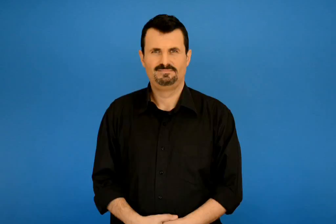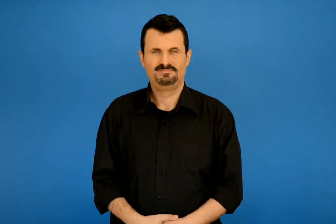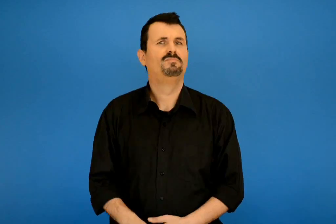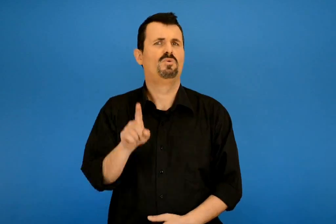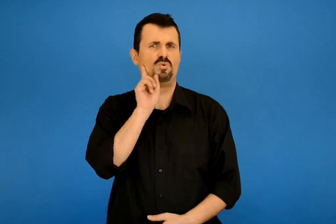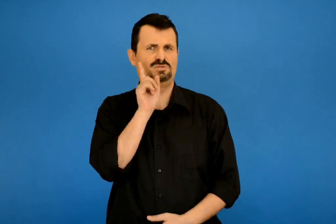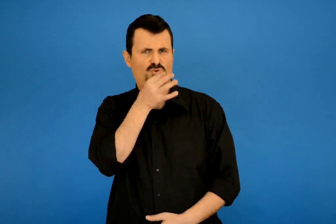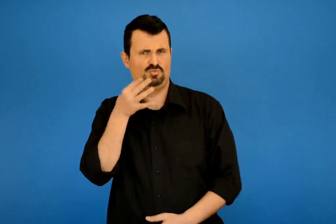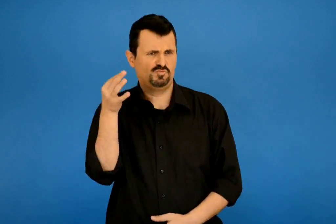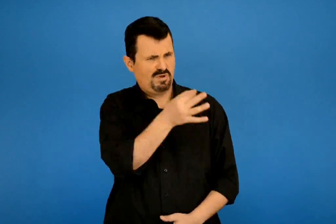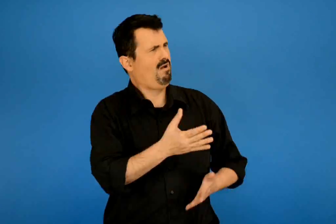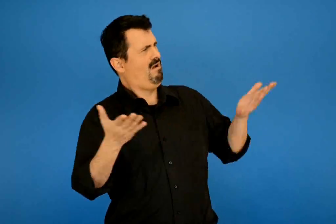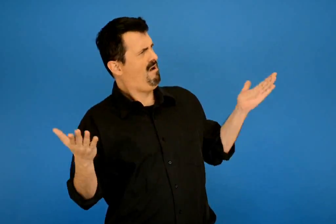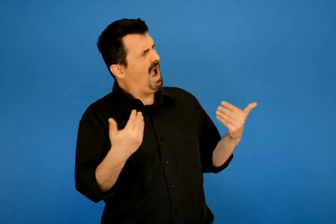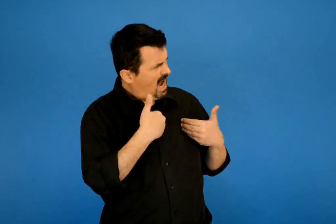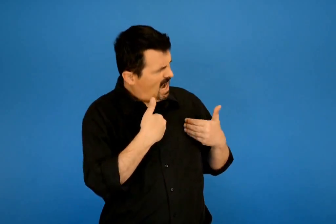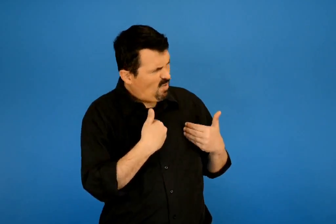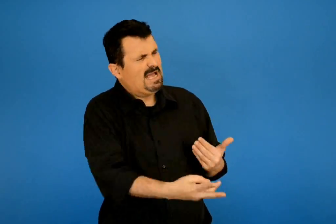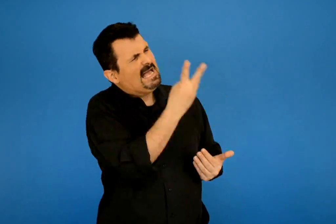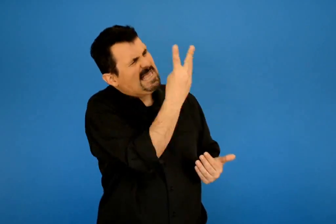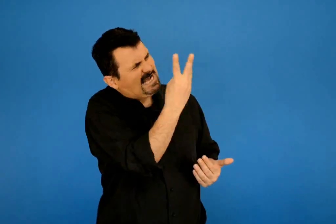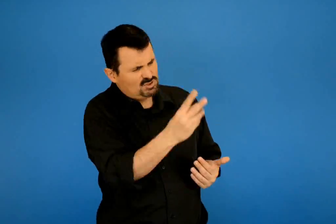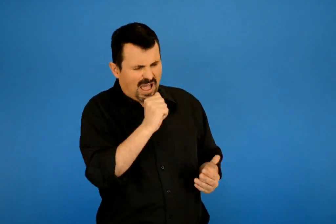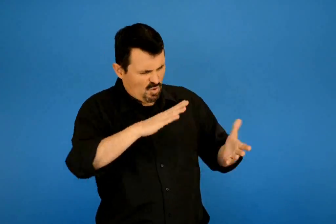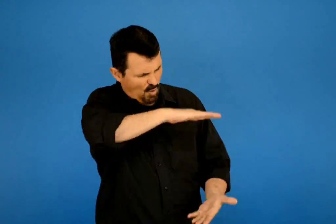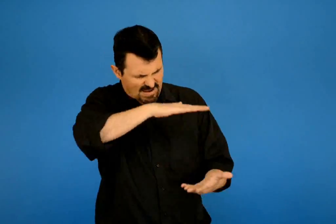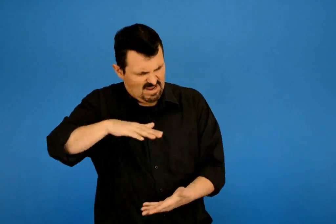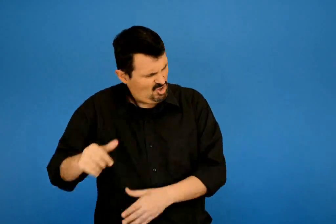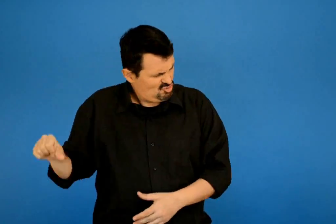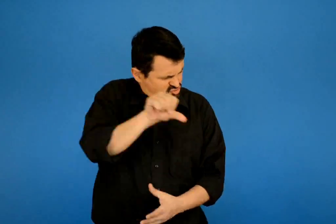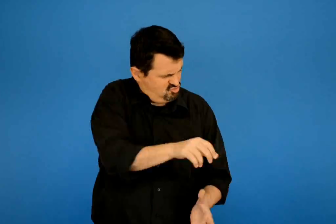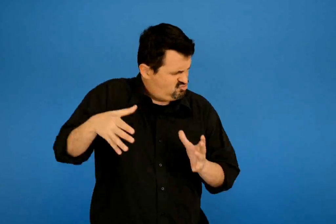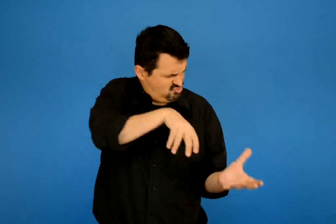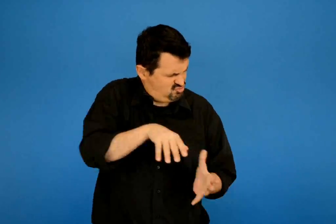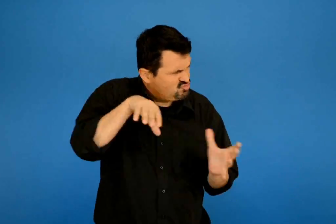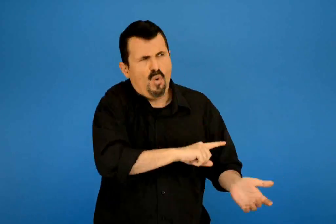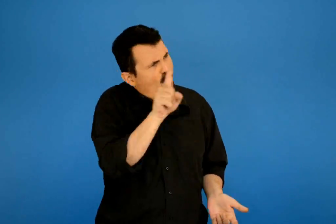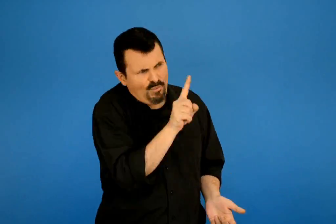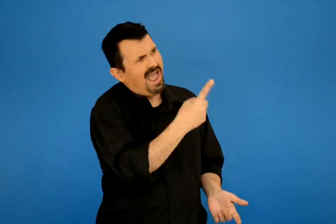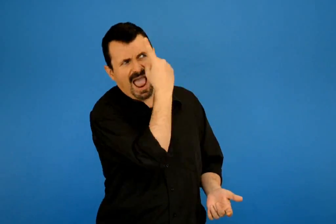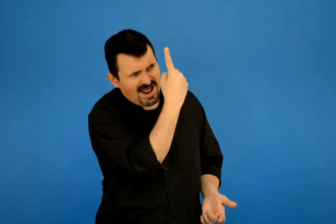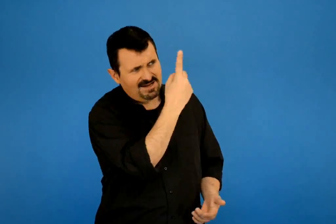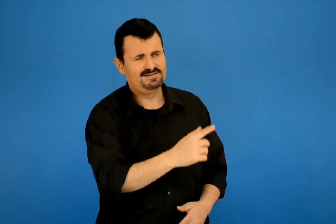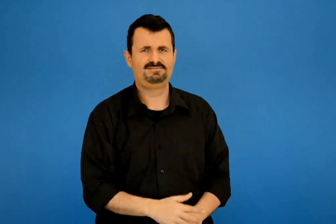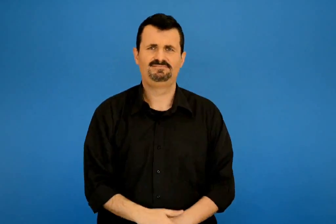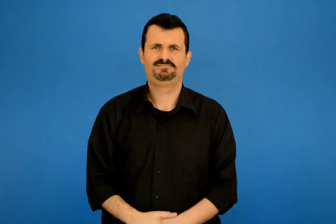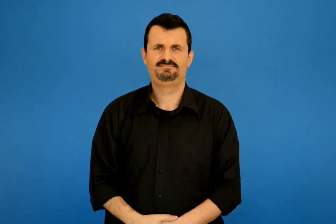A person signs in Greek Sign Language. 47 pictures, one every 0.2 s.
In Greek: τρεις κουβάδες θα σου ρίξω όχι έναν είπε το κορίτσι
